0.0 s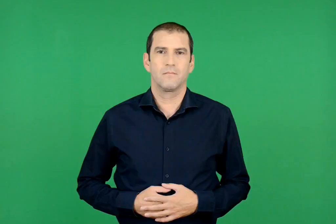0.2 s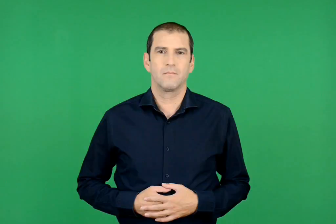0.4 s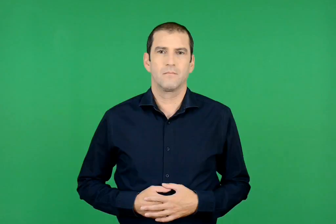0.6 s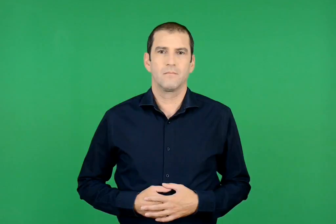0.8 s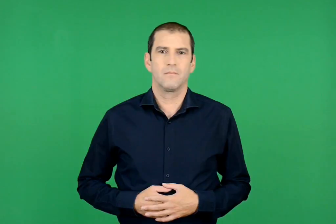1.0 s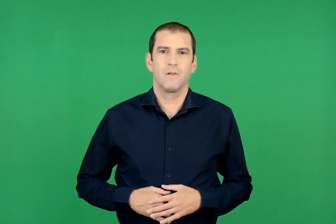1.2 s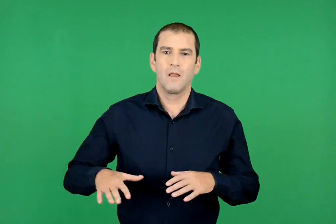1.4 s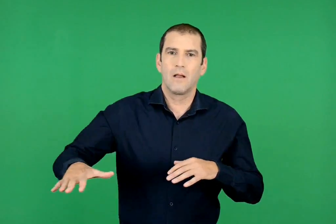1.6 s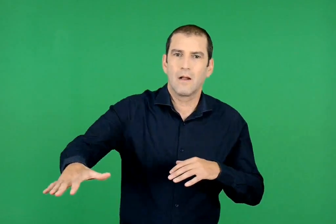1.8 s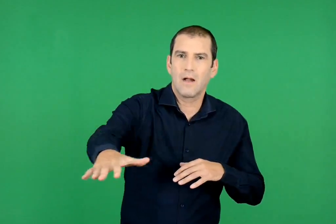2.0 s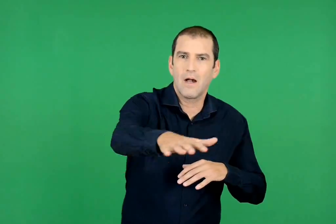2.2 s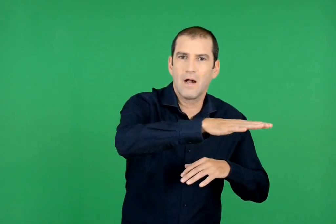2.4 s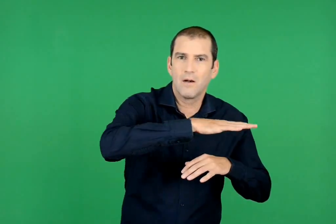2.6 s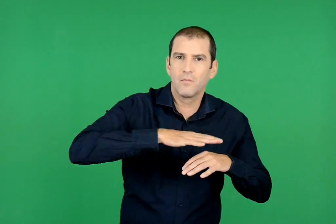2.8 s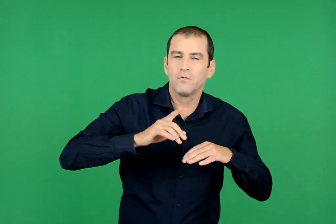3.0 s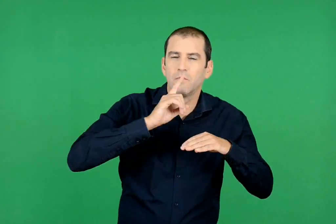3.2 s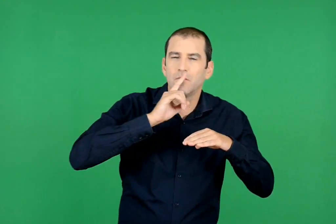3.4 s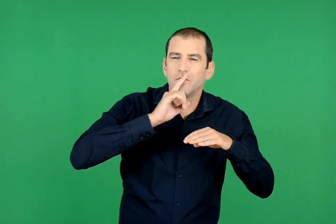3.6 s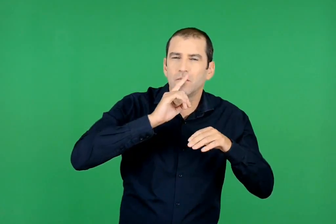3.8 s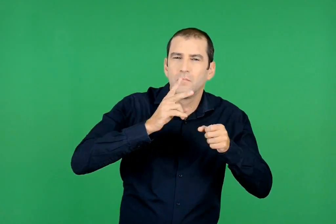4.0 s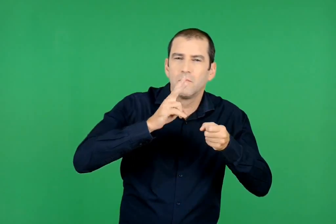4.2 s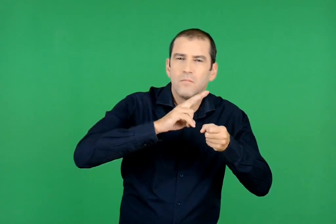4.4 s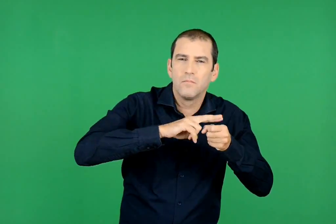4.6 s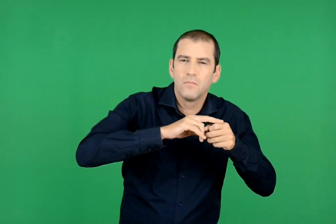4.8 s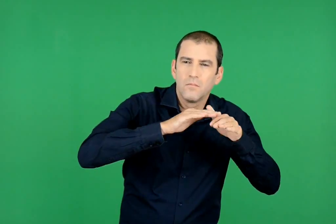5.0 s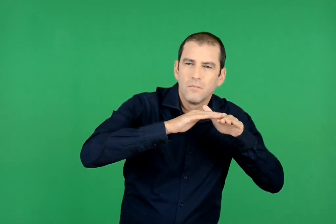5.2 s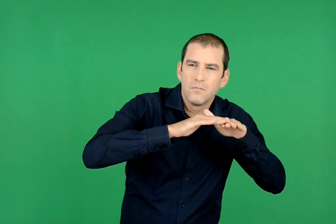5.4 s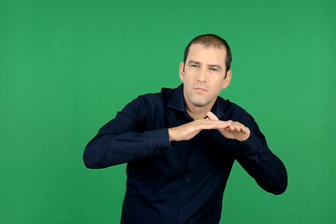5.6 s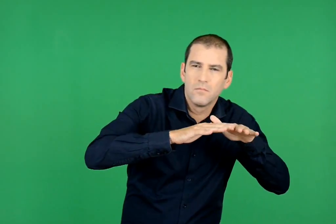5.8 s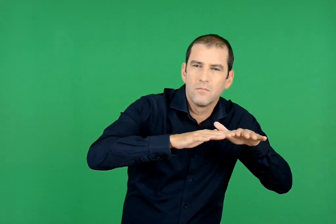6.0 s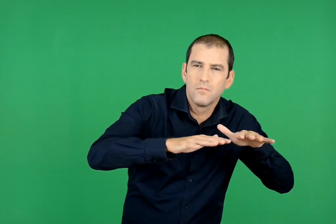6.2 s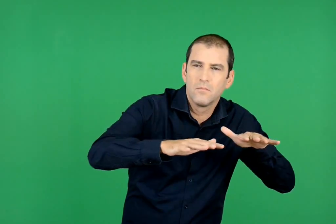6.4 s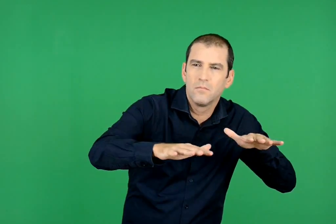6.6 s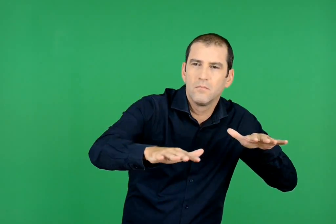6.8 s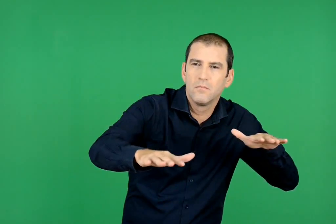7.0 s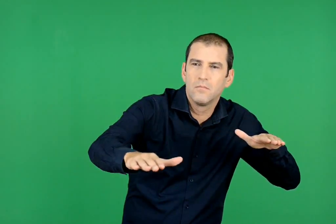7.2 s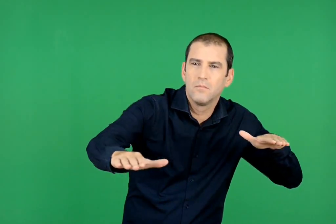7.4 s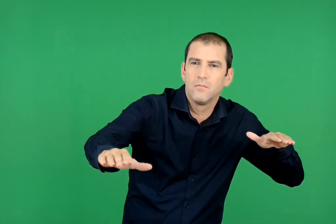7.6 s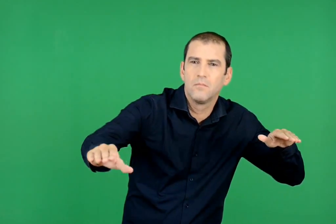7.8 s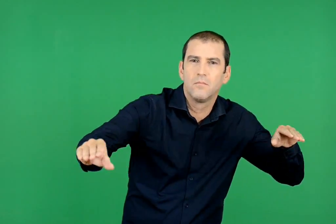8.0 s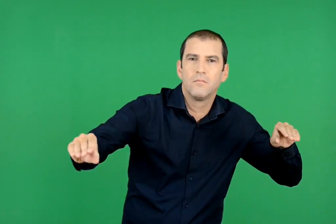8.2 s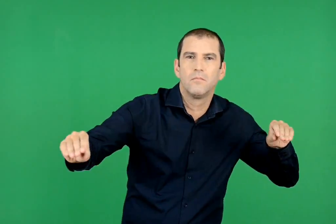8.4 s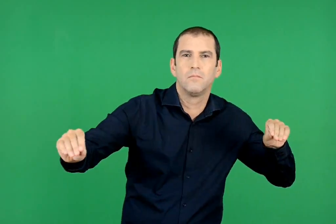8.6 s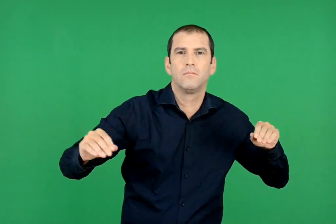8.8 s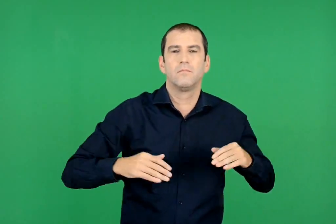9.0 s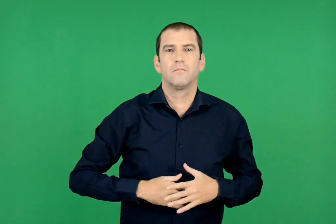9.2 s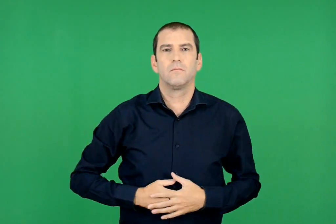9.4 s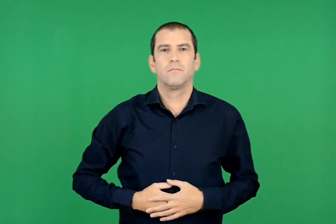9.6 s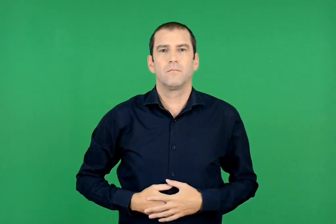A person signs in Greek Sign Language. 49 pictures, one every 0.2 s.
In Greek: άκρα του τάφου σιωπή στον κάμπο βασιλεύει˙
